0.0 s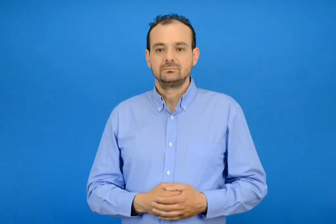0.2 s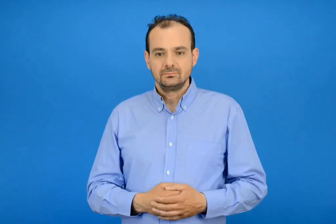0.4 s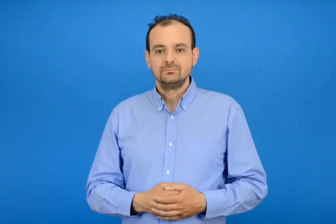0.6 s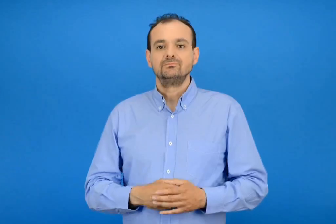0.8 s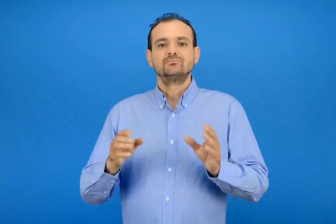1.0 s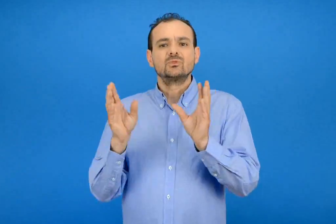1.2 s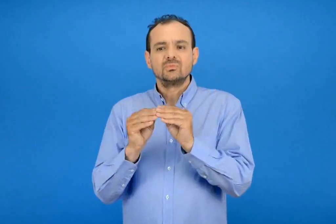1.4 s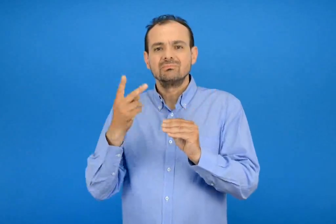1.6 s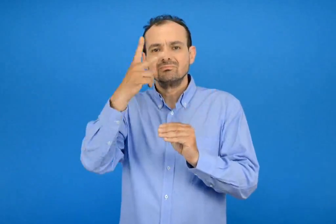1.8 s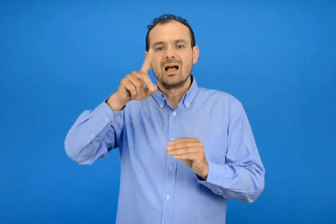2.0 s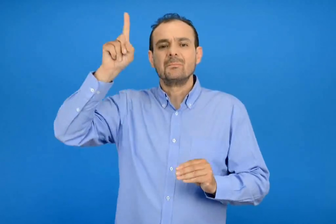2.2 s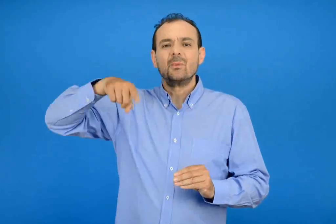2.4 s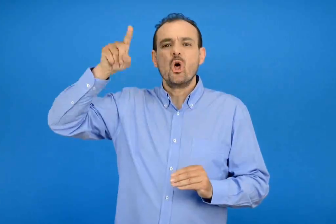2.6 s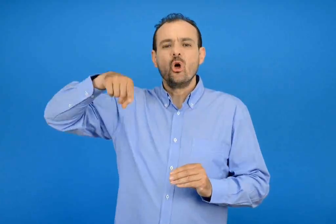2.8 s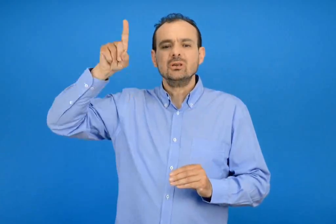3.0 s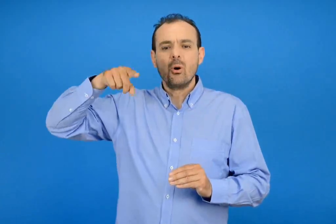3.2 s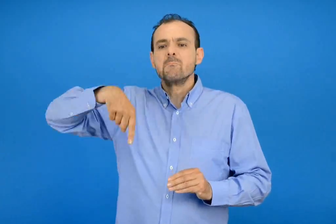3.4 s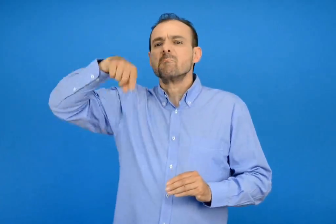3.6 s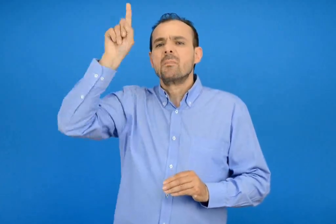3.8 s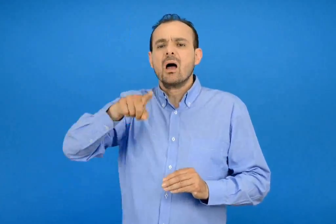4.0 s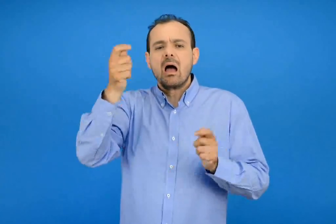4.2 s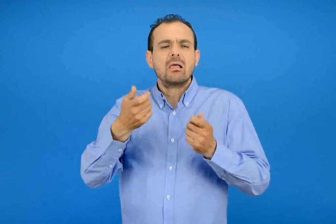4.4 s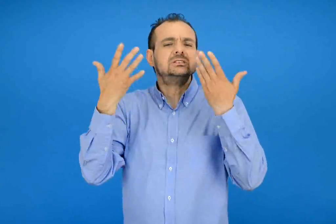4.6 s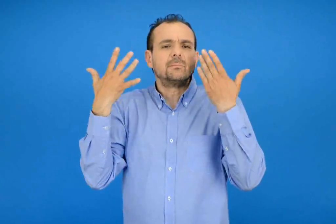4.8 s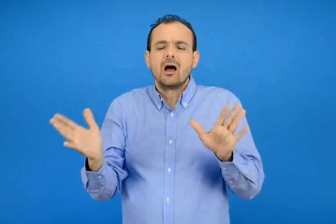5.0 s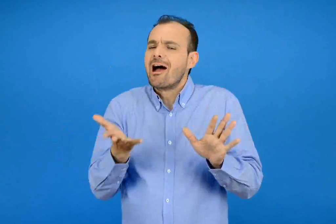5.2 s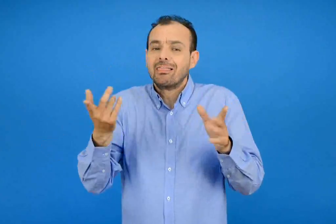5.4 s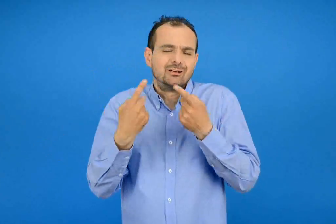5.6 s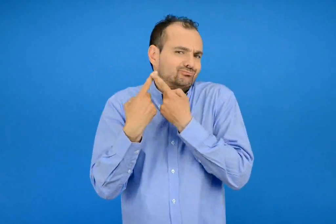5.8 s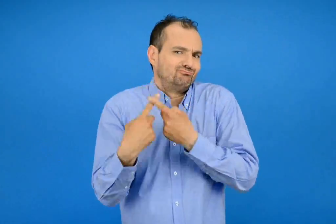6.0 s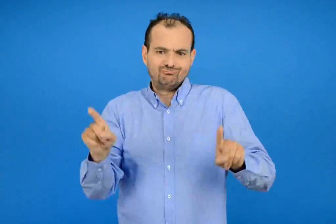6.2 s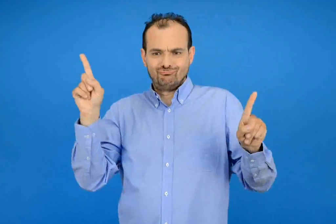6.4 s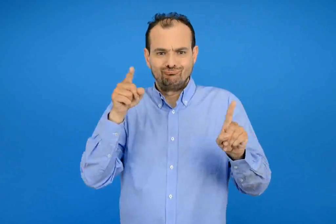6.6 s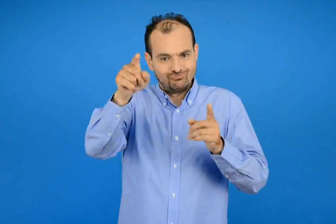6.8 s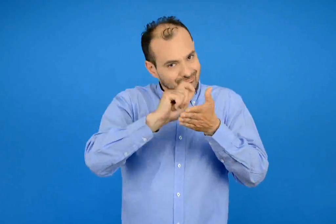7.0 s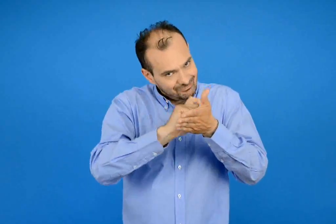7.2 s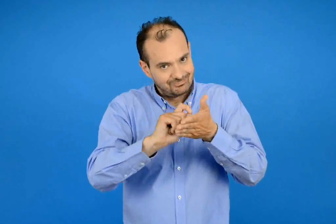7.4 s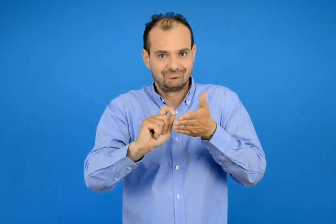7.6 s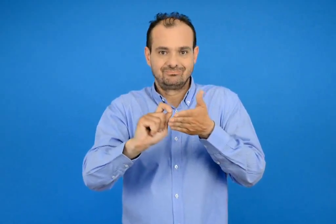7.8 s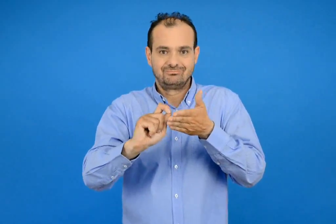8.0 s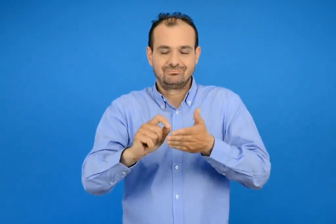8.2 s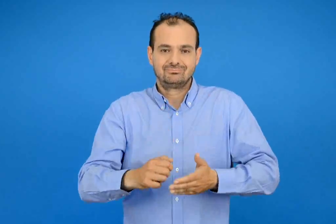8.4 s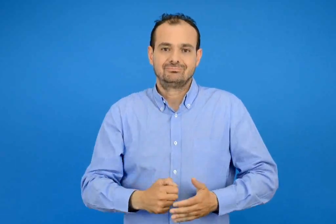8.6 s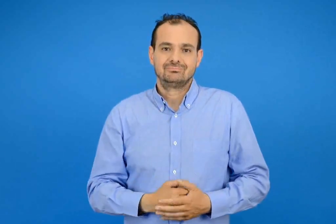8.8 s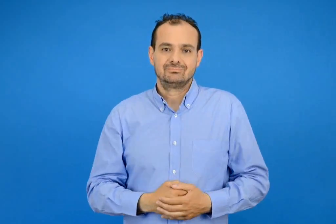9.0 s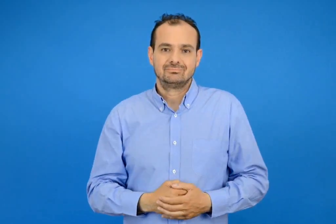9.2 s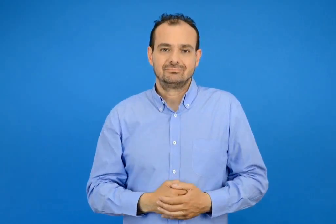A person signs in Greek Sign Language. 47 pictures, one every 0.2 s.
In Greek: γράψε το δικό σου ημερολόγιο για μια μέρα που έκανες κάτι ξεχωριστό
